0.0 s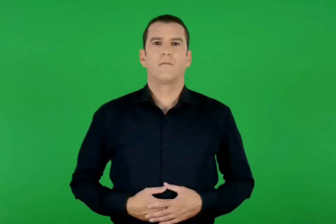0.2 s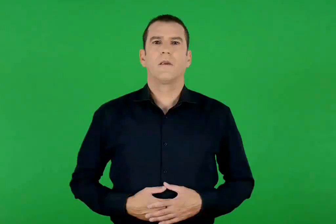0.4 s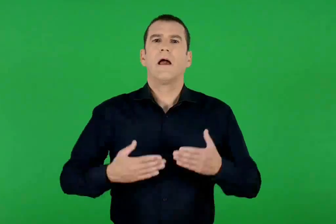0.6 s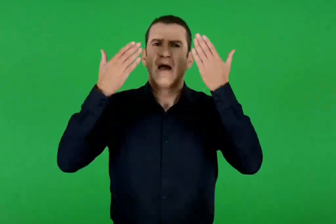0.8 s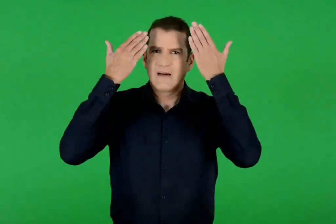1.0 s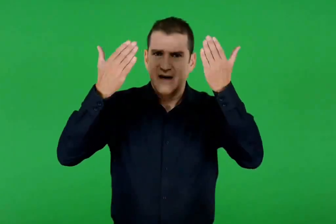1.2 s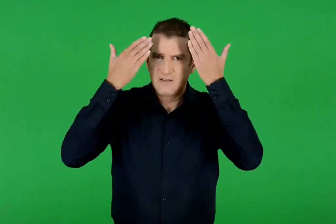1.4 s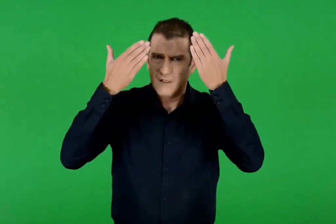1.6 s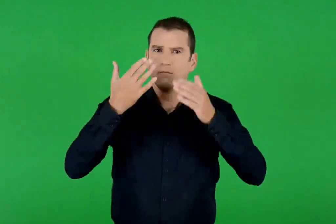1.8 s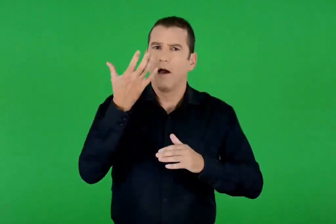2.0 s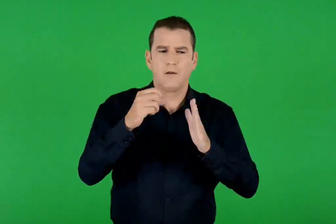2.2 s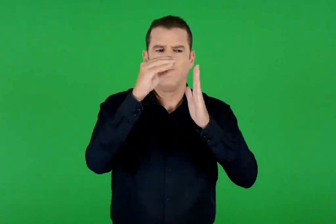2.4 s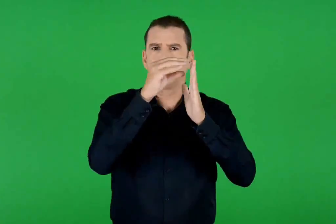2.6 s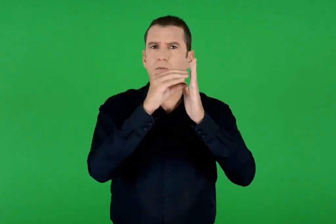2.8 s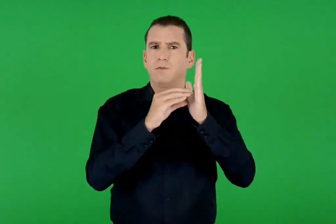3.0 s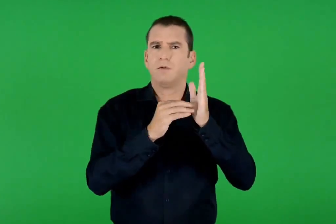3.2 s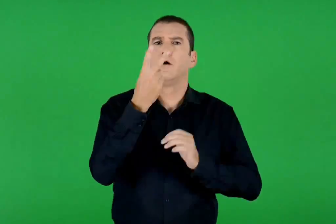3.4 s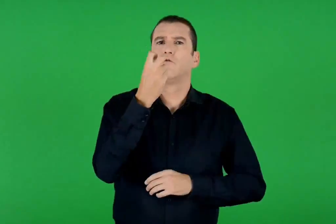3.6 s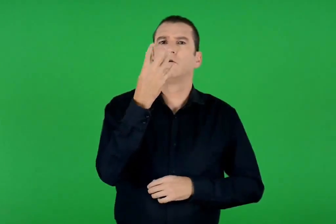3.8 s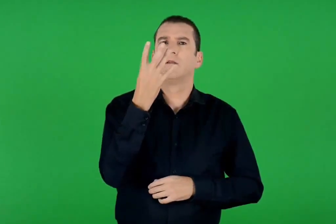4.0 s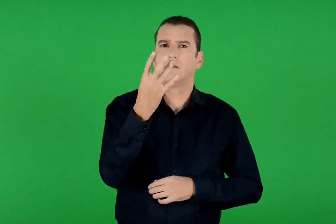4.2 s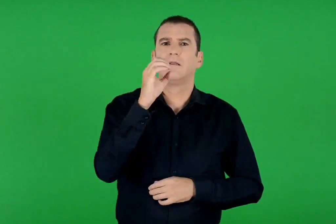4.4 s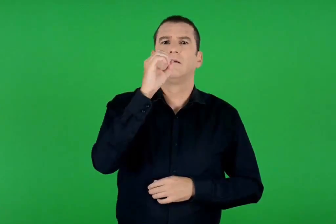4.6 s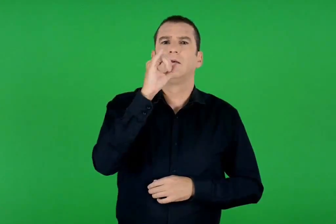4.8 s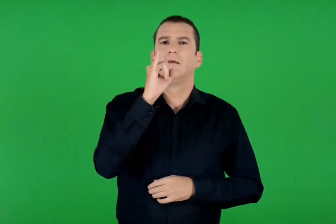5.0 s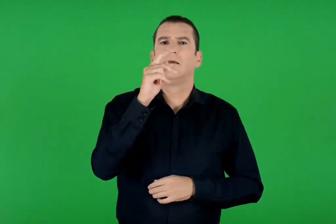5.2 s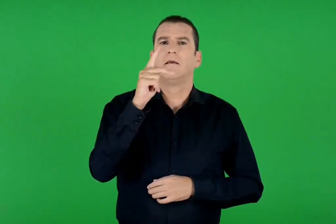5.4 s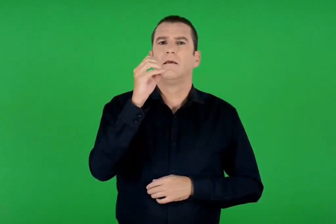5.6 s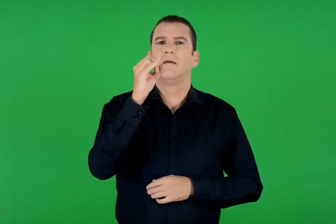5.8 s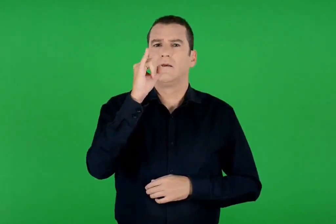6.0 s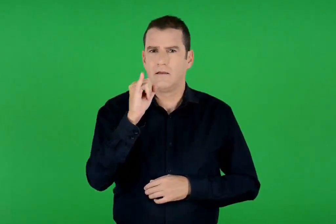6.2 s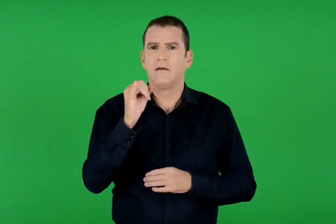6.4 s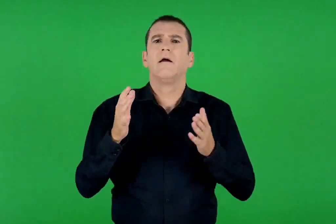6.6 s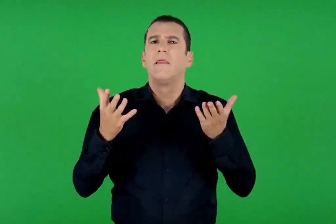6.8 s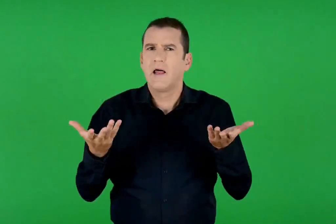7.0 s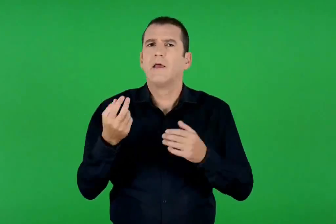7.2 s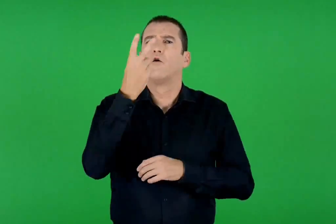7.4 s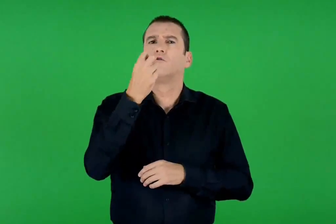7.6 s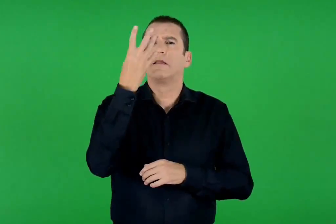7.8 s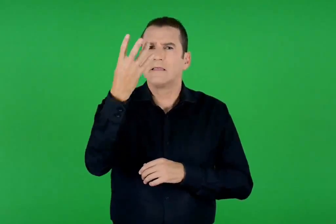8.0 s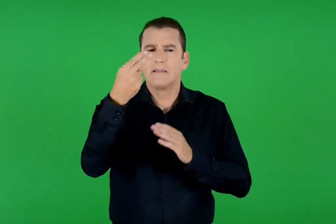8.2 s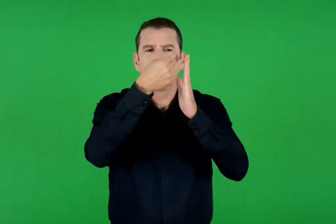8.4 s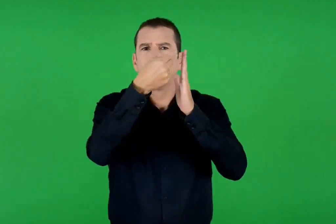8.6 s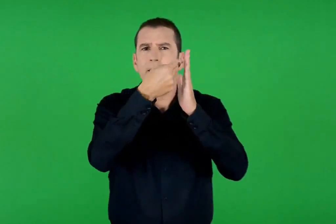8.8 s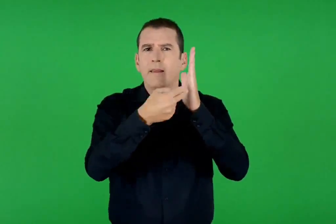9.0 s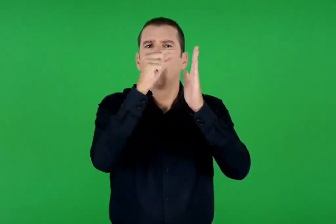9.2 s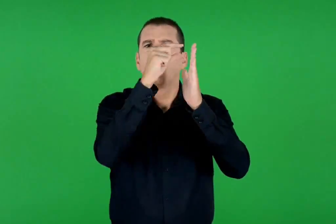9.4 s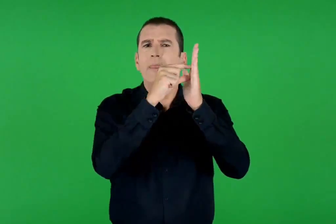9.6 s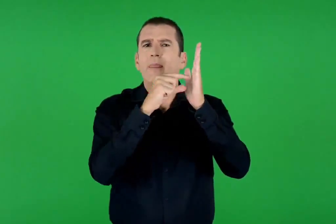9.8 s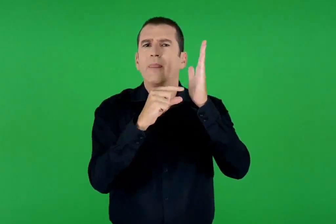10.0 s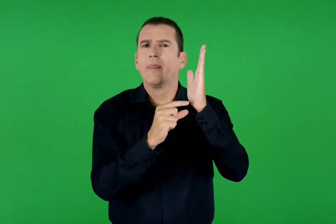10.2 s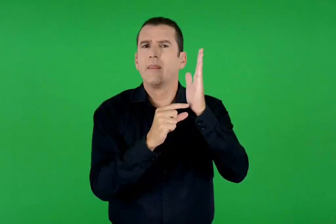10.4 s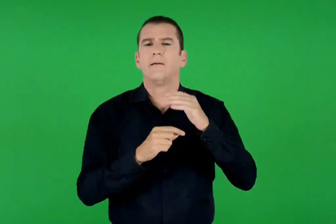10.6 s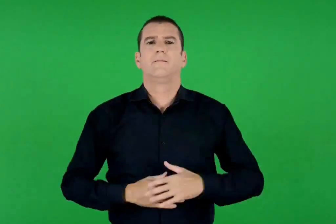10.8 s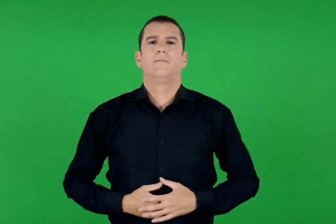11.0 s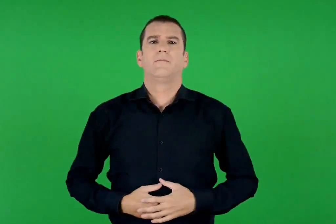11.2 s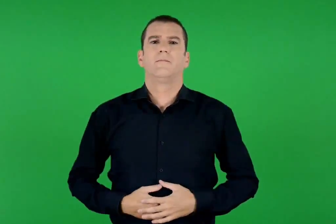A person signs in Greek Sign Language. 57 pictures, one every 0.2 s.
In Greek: οι χαιρετισμοί αποτελούνται από 24 οίκους , δηλαδή 24 ομάδες μικρών στίχων
